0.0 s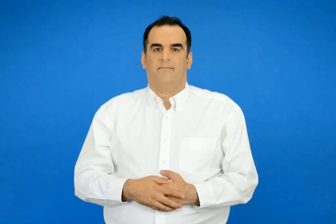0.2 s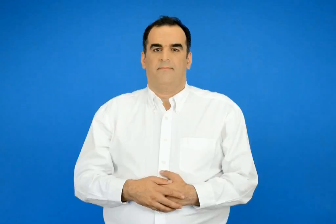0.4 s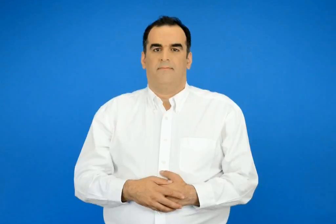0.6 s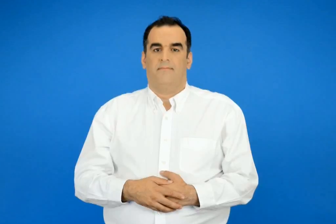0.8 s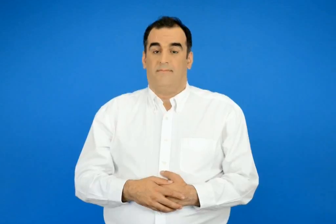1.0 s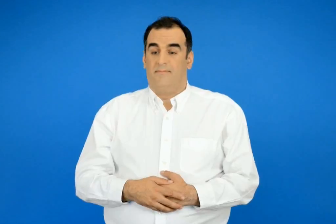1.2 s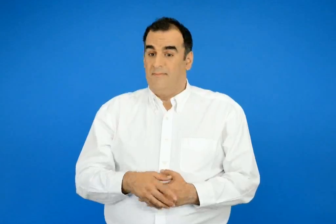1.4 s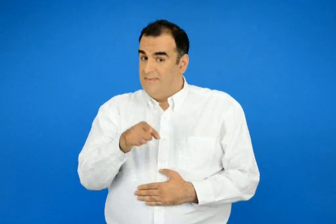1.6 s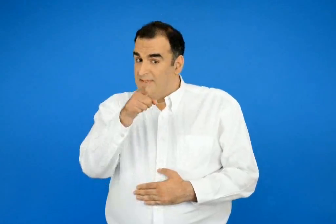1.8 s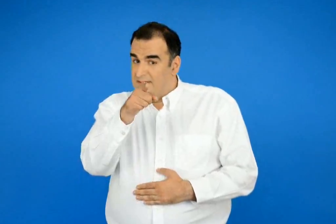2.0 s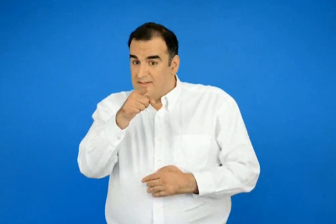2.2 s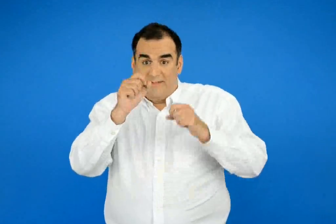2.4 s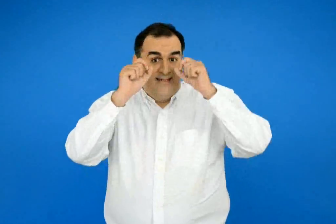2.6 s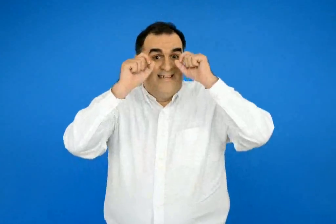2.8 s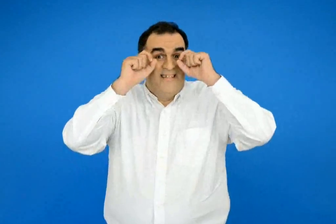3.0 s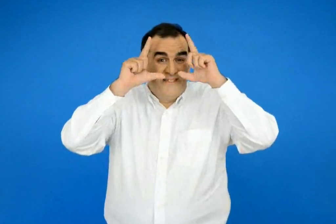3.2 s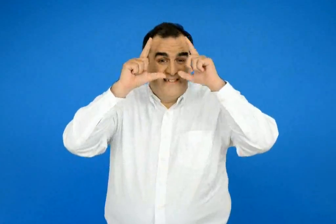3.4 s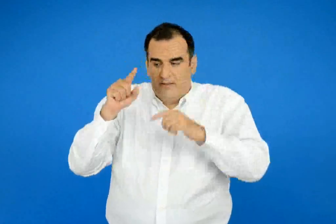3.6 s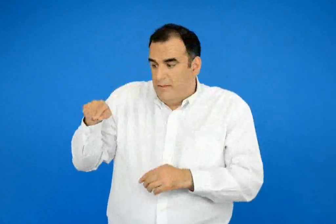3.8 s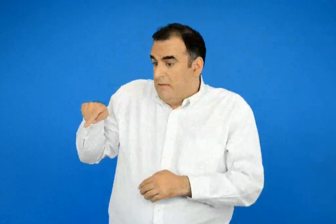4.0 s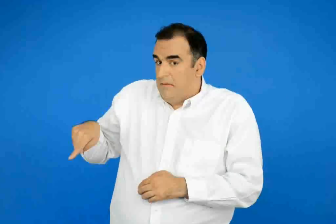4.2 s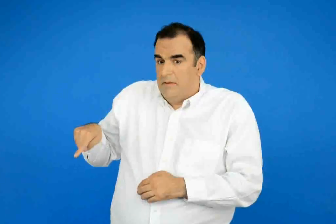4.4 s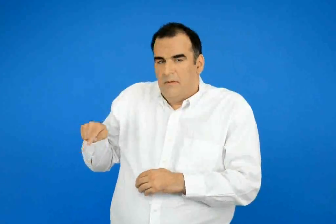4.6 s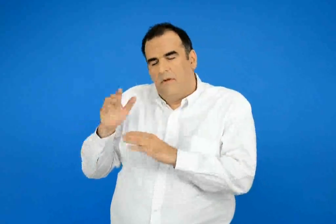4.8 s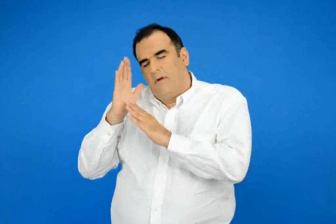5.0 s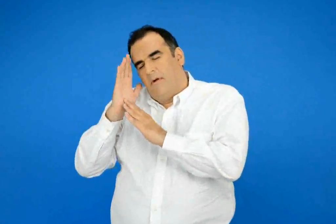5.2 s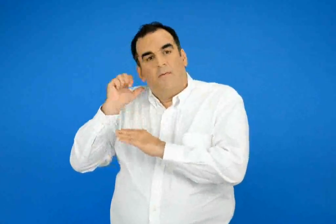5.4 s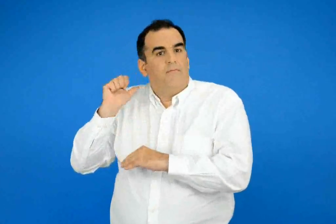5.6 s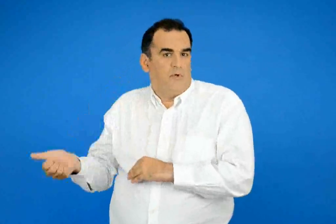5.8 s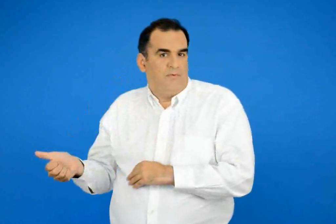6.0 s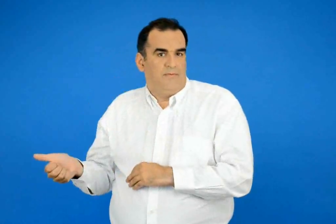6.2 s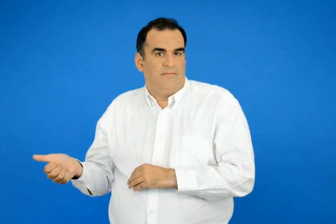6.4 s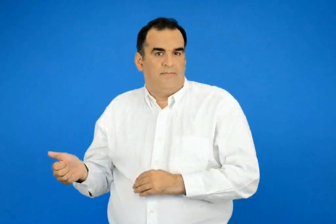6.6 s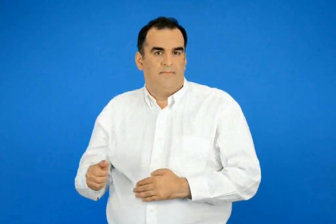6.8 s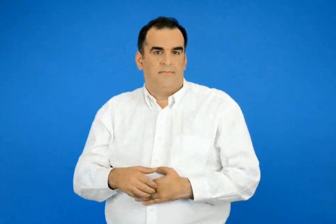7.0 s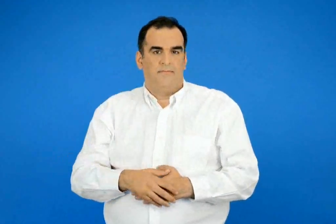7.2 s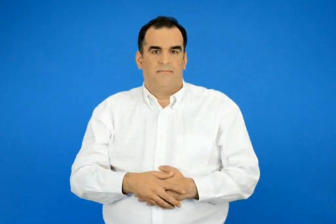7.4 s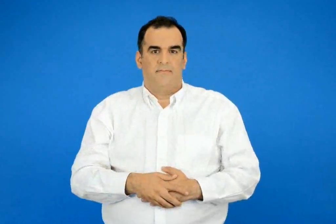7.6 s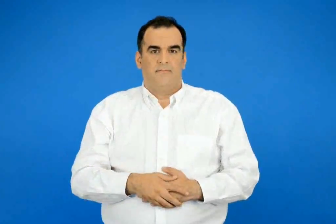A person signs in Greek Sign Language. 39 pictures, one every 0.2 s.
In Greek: σαν ξυπνήσεις αυτό κάνει μοναχό του νάνι νάνι
